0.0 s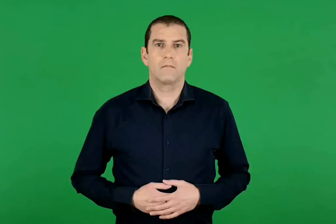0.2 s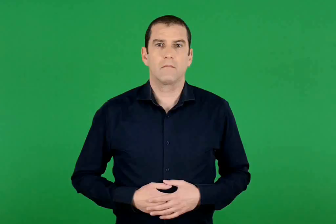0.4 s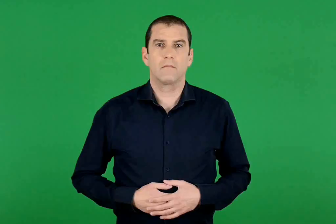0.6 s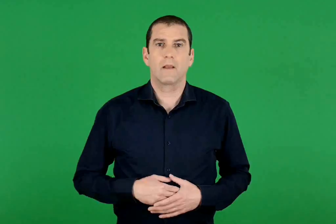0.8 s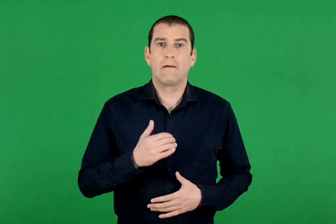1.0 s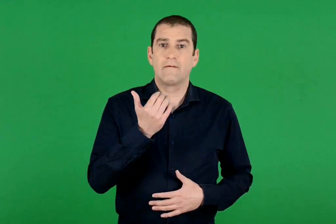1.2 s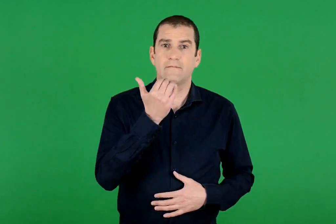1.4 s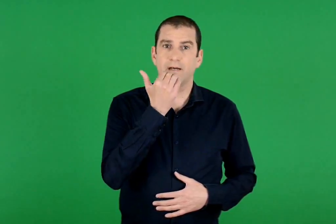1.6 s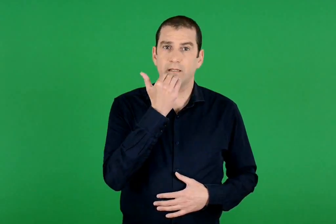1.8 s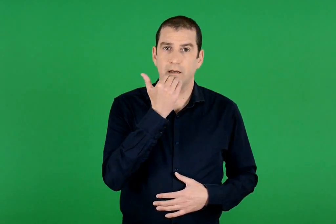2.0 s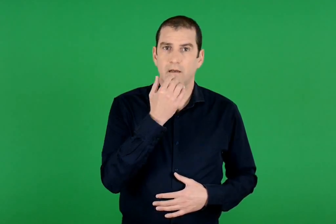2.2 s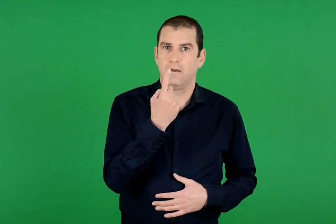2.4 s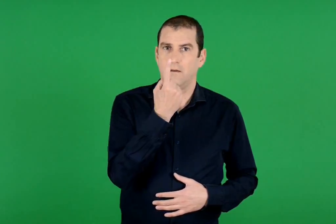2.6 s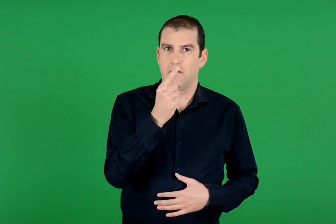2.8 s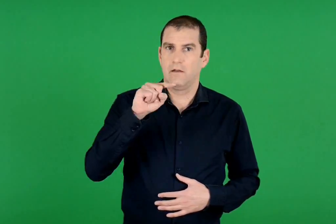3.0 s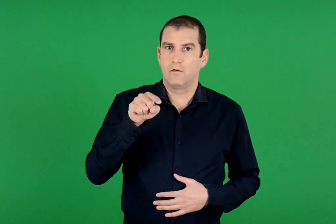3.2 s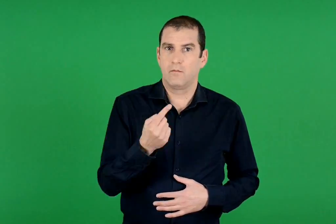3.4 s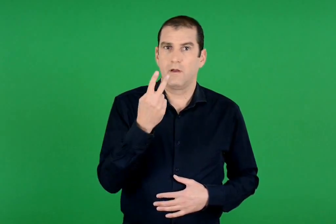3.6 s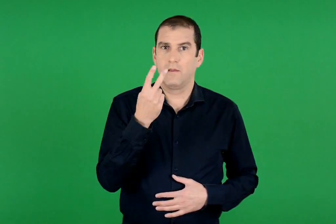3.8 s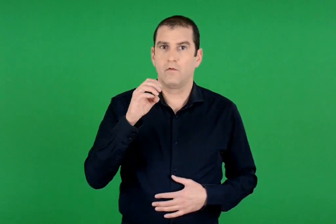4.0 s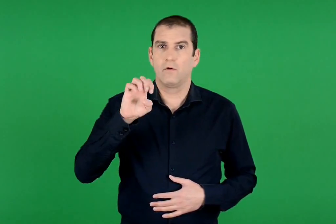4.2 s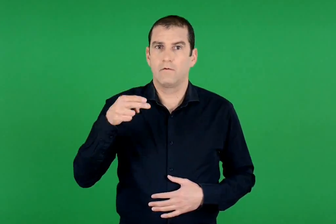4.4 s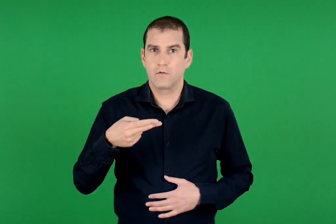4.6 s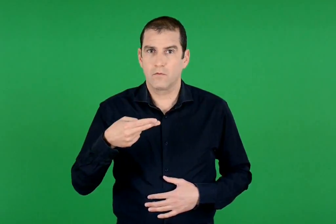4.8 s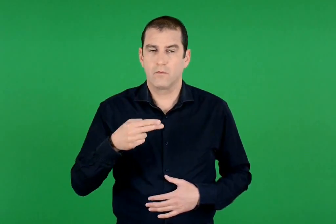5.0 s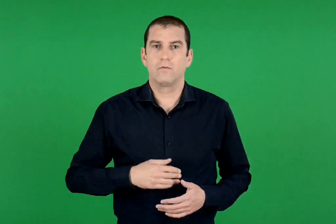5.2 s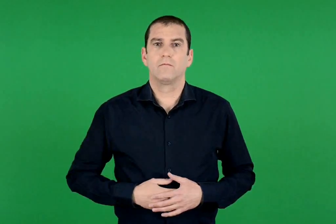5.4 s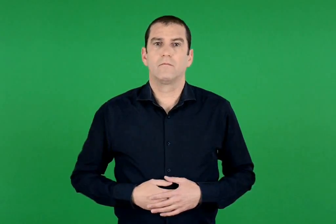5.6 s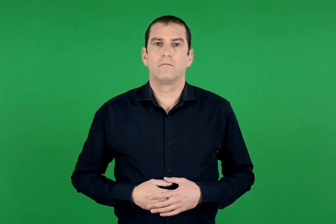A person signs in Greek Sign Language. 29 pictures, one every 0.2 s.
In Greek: φέτα 1 , 2 ευρώ
